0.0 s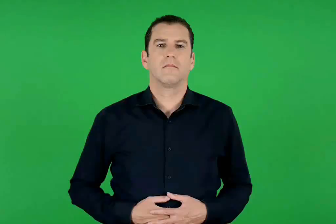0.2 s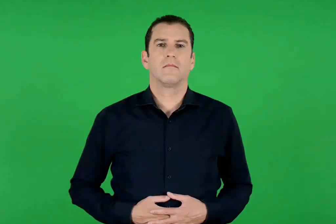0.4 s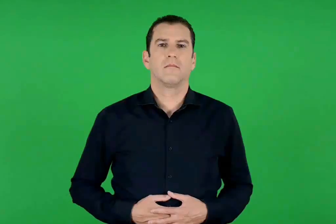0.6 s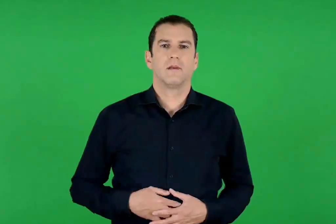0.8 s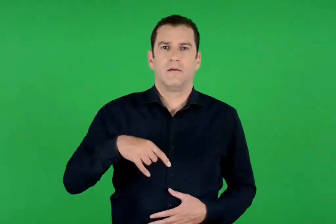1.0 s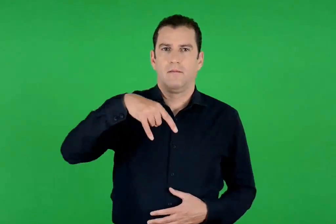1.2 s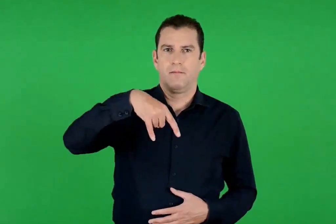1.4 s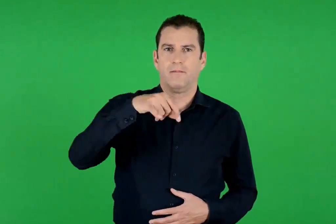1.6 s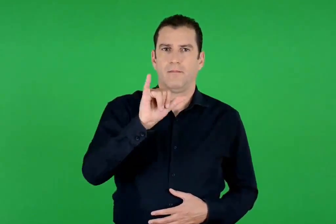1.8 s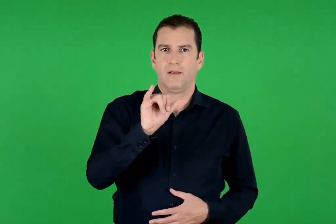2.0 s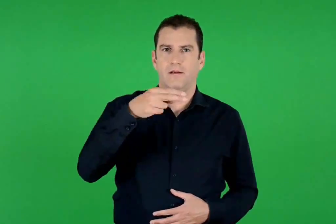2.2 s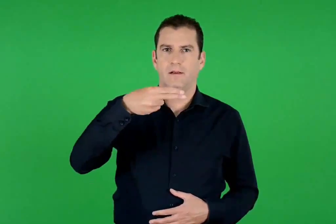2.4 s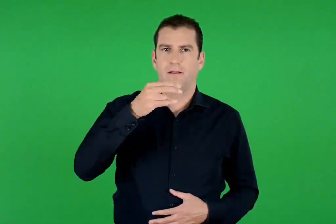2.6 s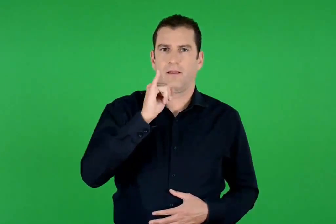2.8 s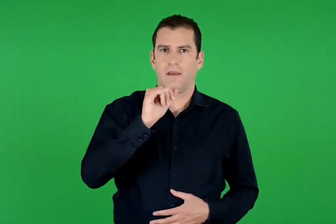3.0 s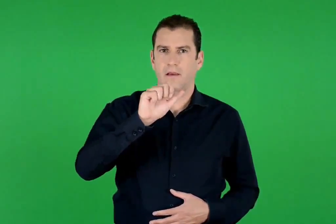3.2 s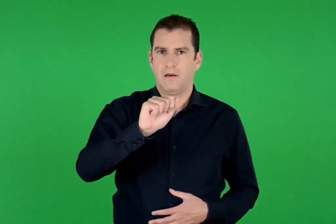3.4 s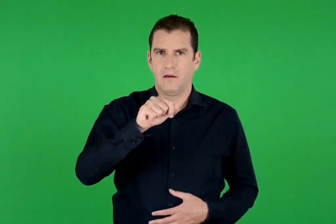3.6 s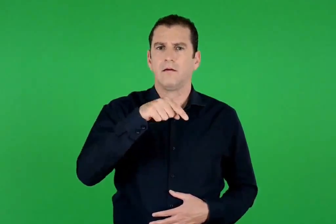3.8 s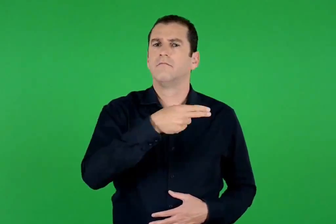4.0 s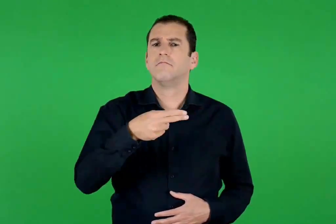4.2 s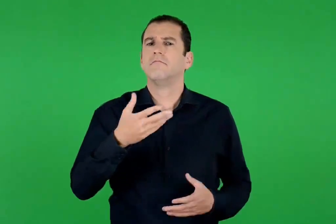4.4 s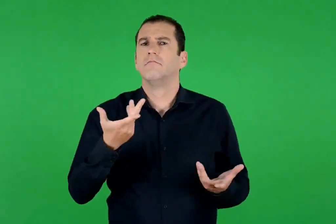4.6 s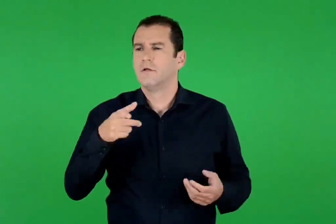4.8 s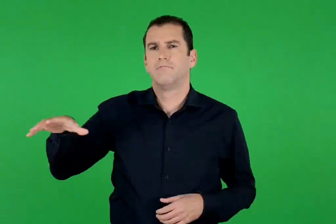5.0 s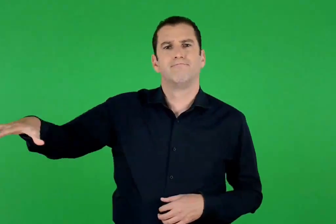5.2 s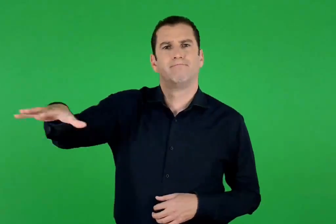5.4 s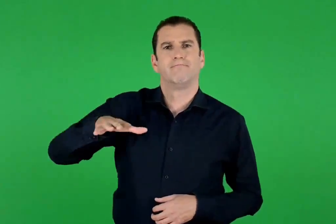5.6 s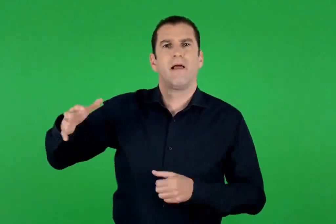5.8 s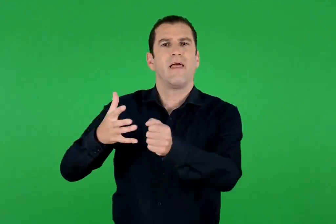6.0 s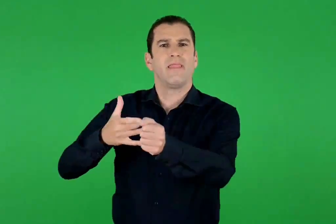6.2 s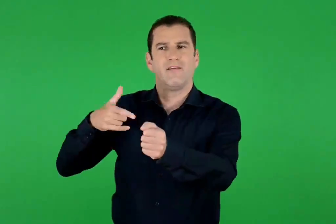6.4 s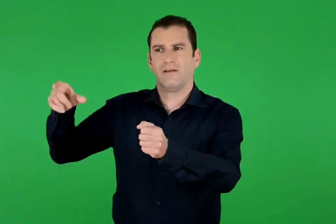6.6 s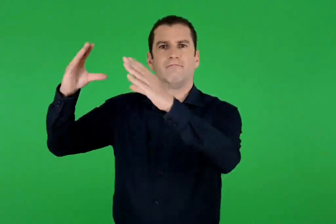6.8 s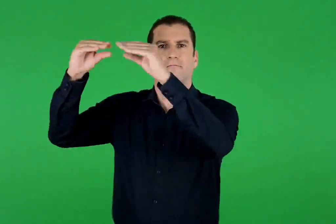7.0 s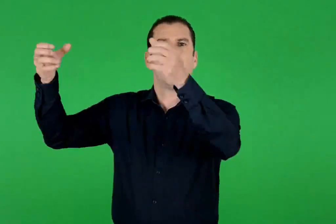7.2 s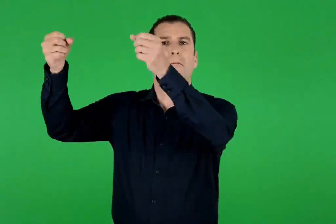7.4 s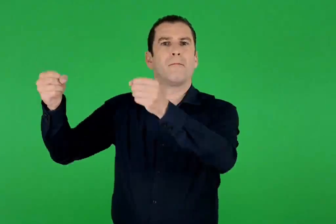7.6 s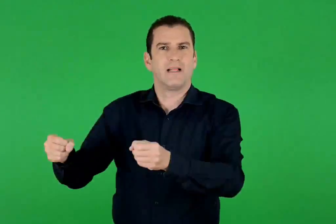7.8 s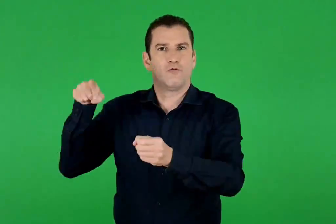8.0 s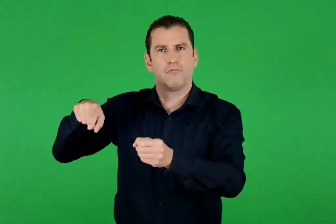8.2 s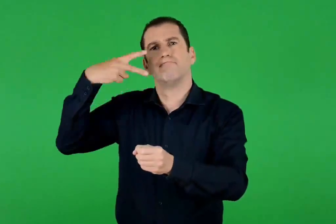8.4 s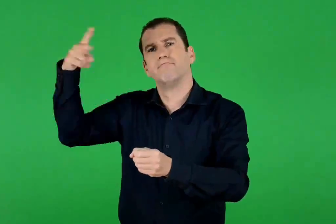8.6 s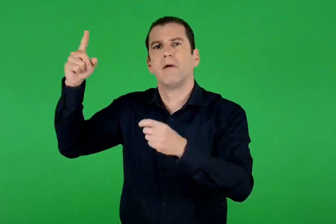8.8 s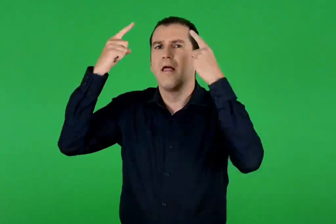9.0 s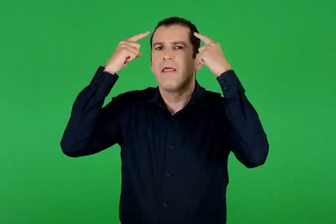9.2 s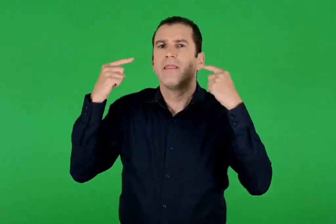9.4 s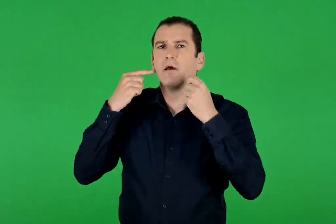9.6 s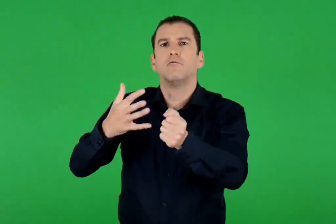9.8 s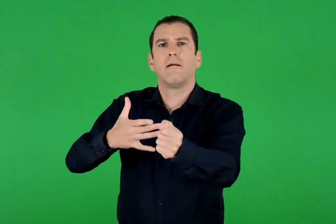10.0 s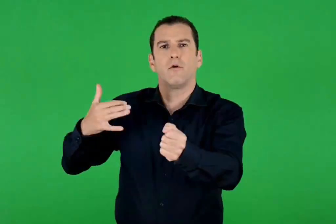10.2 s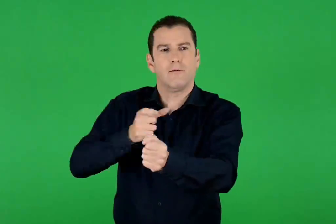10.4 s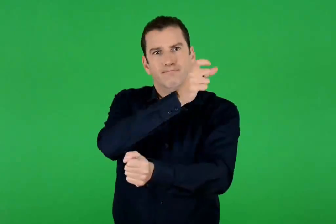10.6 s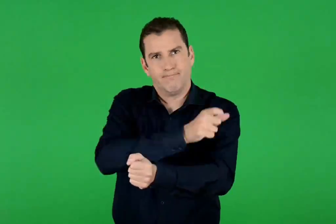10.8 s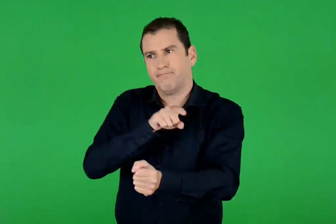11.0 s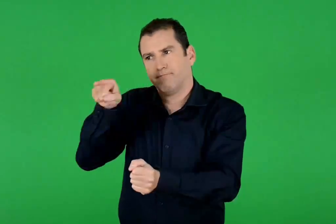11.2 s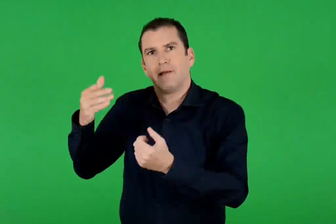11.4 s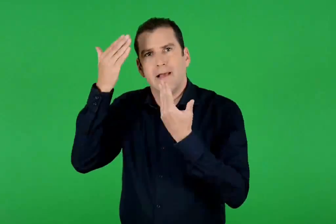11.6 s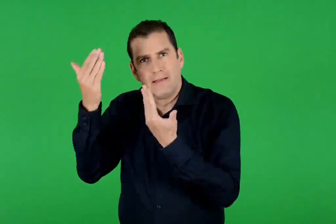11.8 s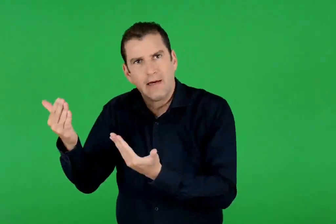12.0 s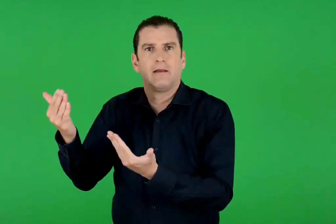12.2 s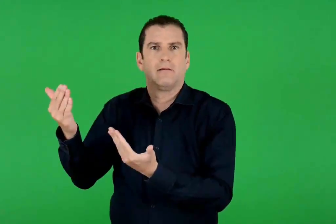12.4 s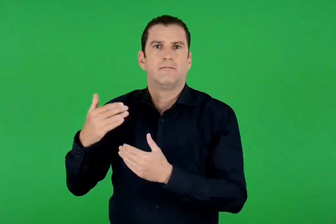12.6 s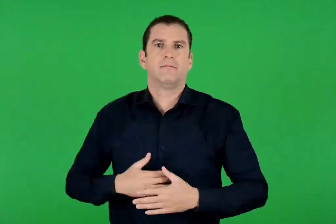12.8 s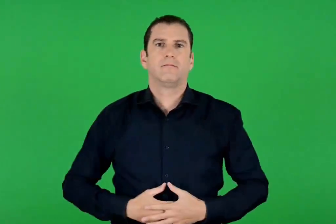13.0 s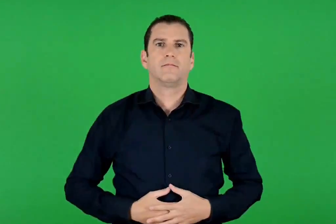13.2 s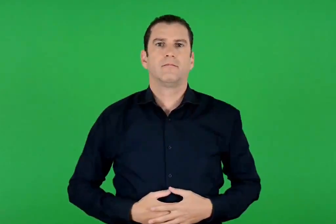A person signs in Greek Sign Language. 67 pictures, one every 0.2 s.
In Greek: πυθία ιέρεια του απόλλωνα στο μαντείο των δελφών
